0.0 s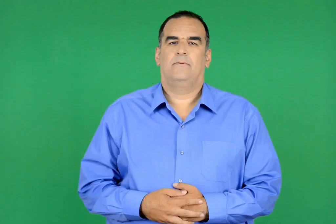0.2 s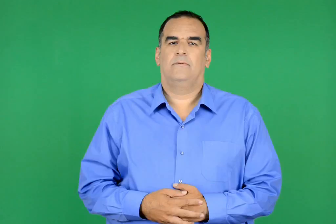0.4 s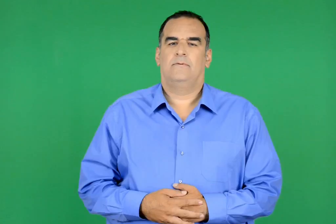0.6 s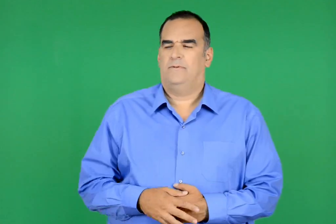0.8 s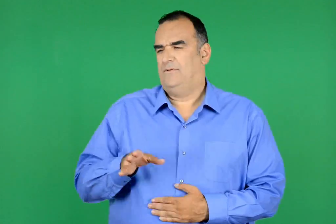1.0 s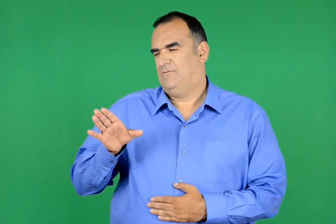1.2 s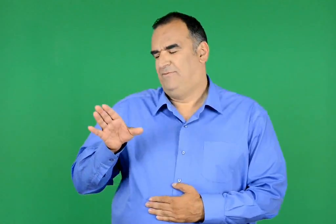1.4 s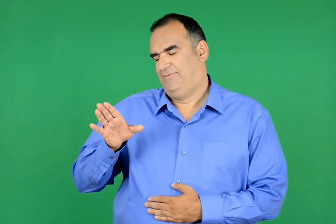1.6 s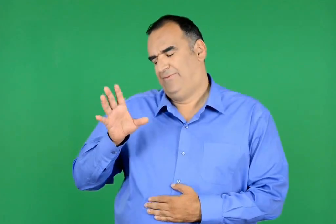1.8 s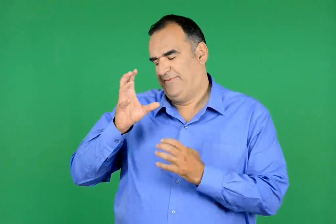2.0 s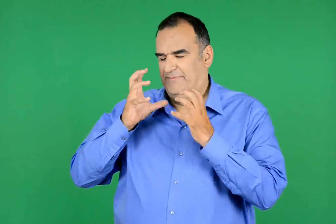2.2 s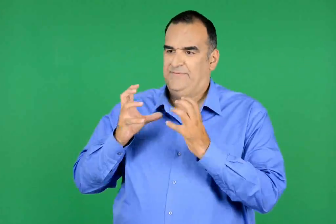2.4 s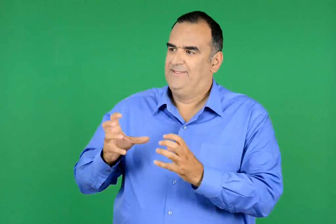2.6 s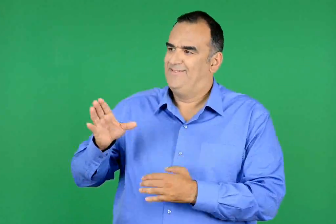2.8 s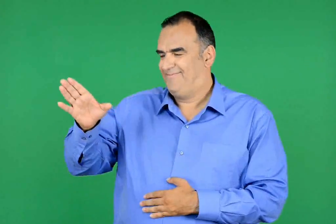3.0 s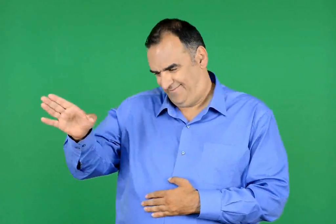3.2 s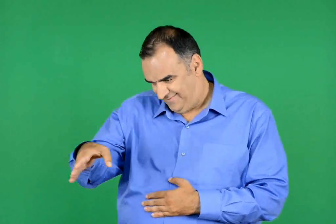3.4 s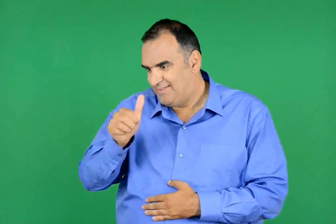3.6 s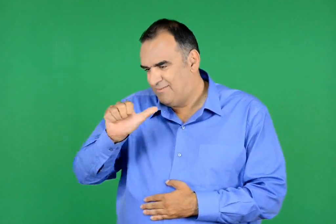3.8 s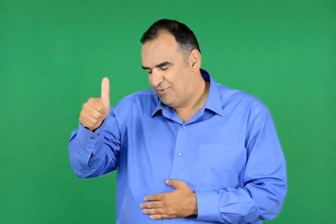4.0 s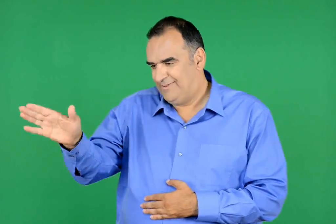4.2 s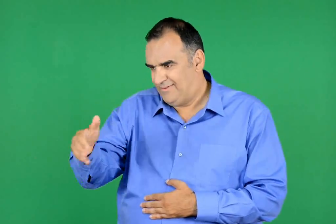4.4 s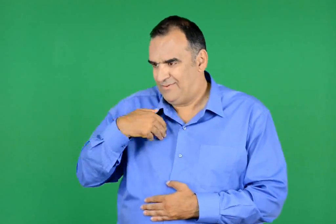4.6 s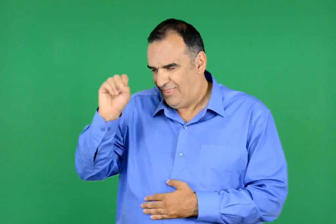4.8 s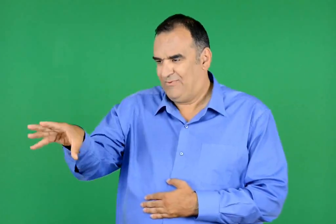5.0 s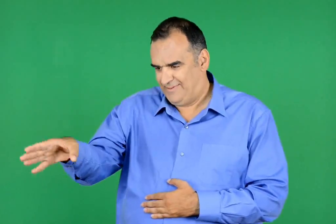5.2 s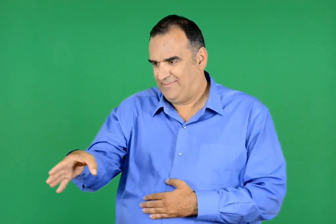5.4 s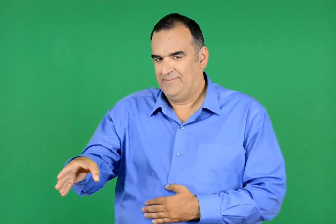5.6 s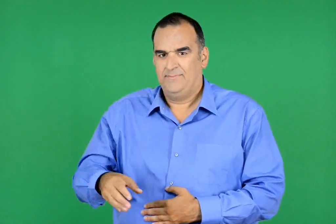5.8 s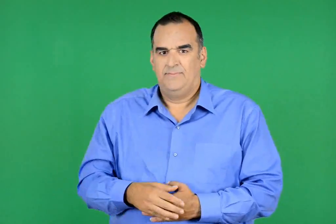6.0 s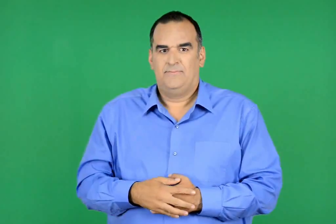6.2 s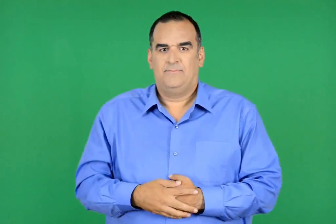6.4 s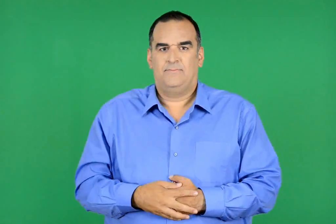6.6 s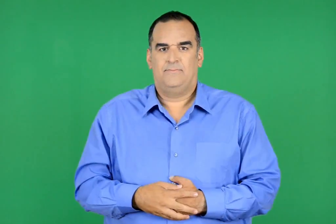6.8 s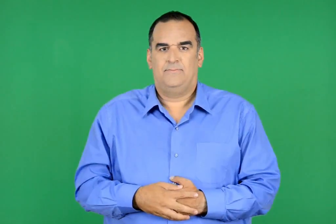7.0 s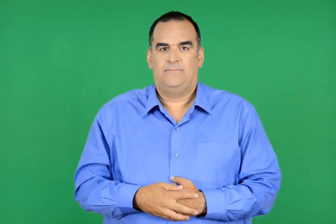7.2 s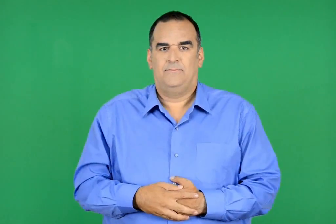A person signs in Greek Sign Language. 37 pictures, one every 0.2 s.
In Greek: σώπα , βρε αδερφέ τι λες τώρα ; έλα , έλα πιες πρώτος
